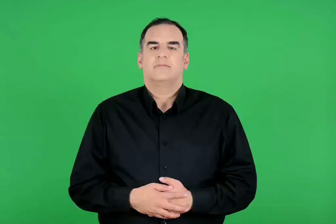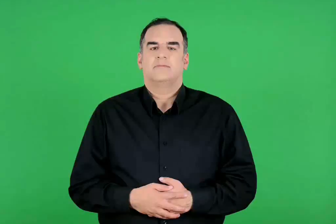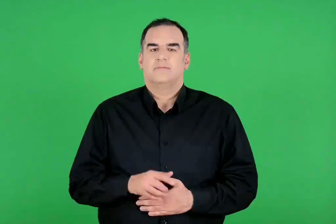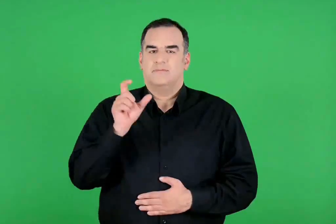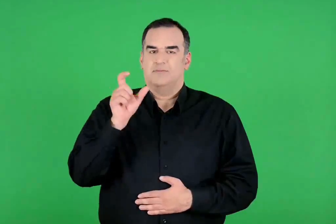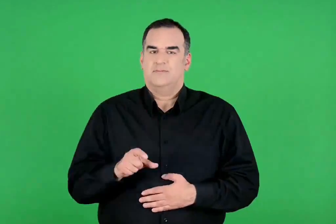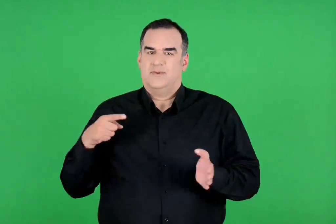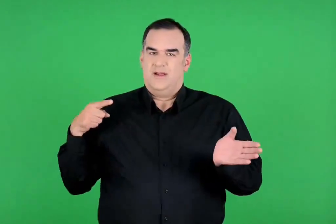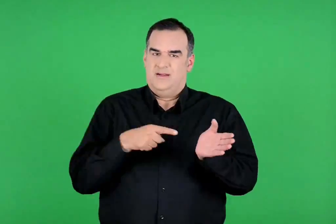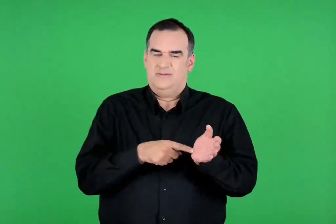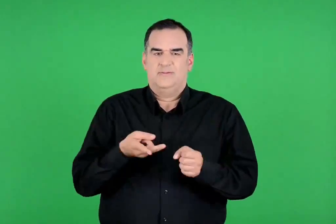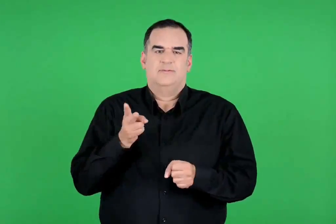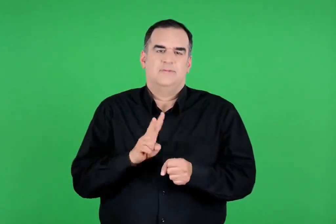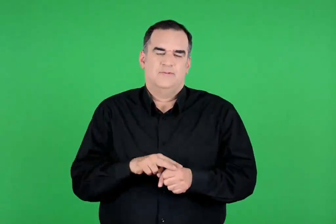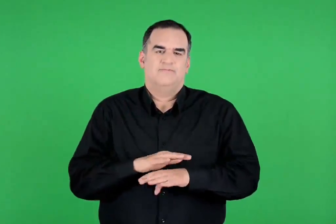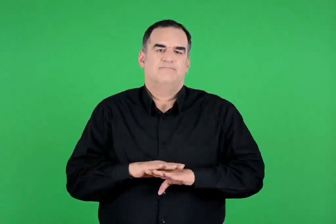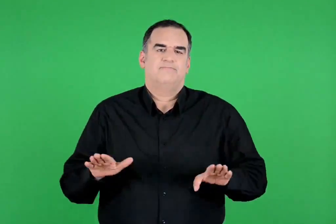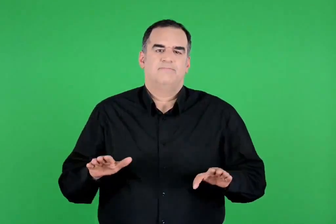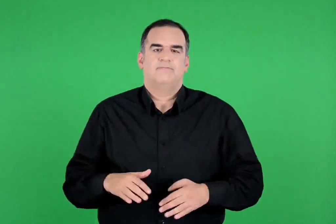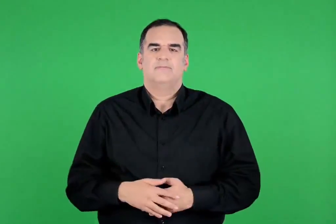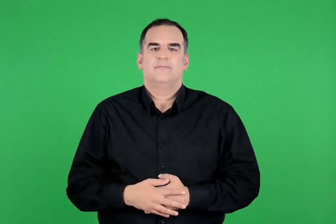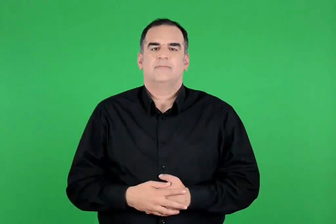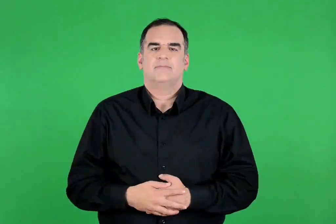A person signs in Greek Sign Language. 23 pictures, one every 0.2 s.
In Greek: το τέλος του αχιλλέα
